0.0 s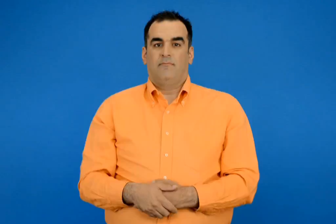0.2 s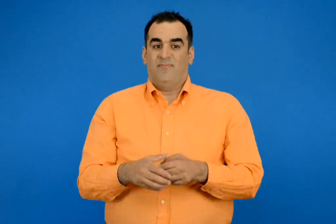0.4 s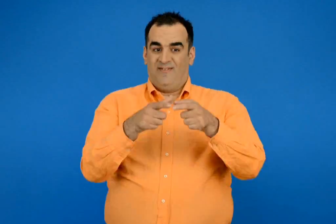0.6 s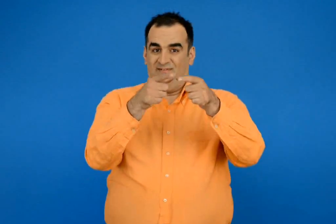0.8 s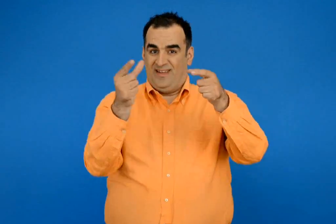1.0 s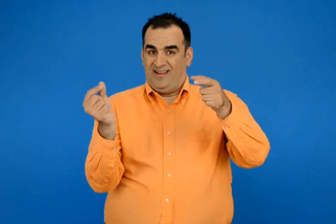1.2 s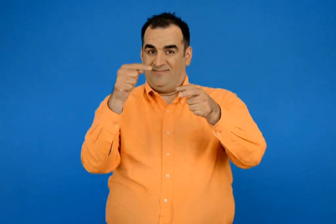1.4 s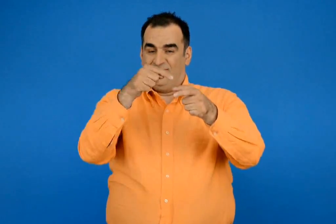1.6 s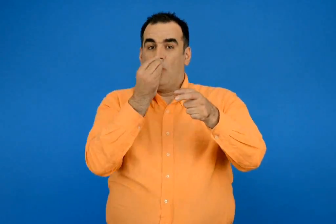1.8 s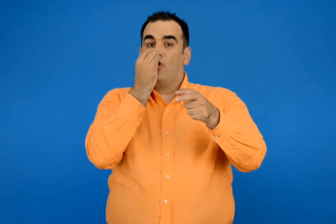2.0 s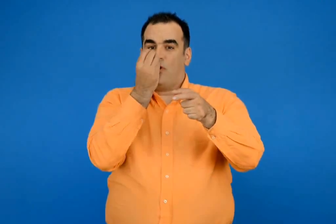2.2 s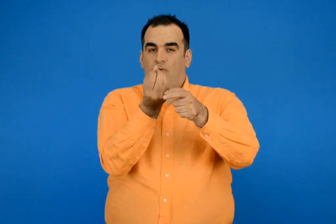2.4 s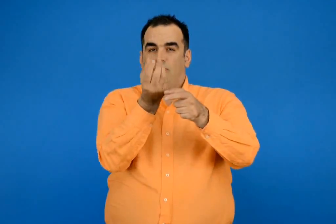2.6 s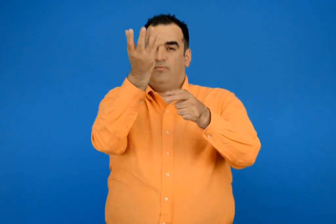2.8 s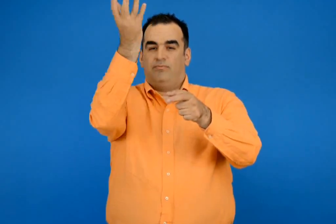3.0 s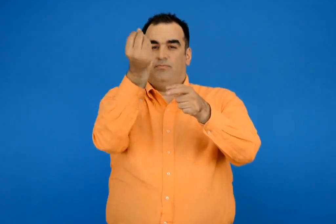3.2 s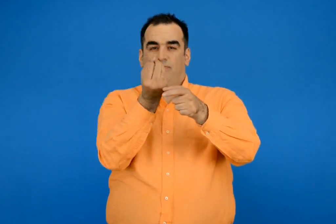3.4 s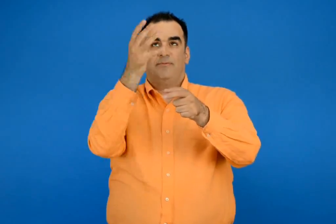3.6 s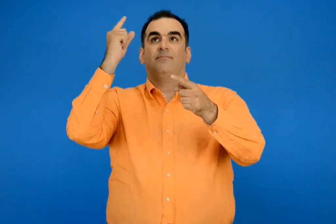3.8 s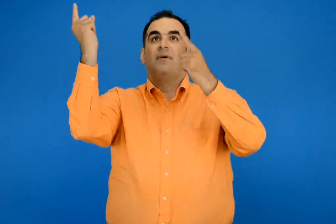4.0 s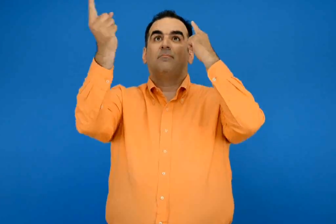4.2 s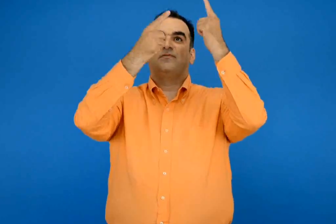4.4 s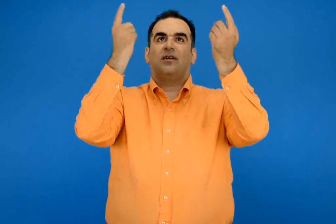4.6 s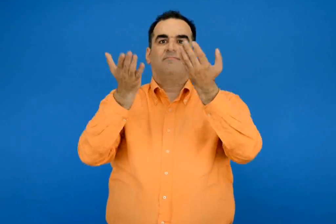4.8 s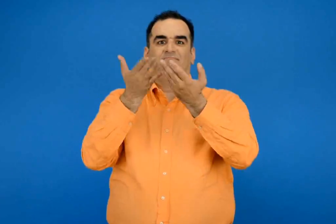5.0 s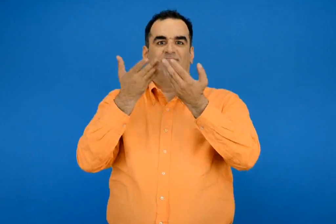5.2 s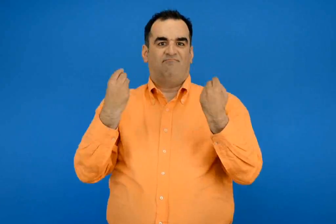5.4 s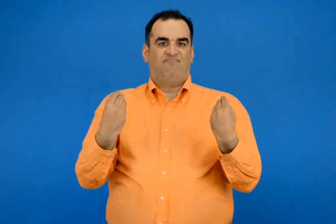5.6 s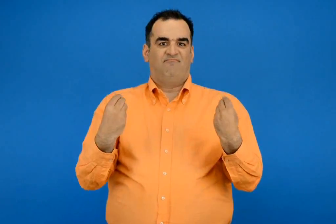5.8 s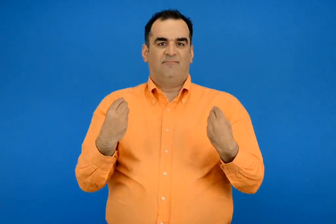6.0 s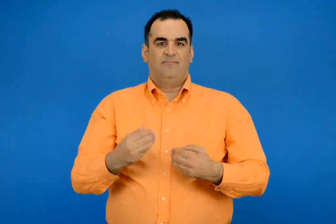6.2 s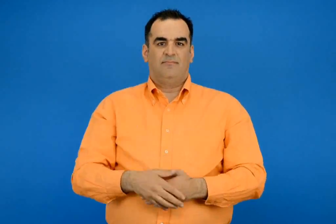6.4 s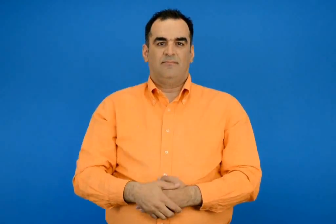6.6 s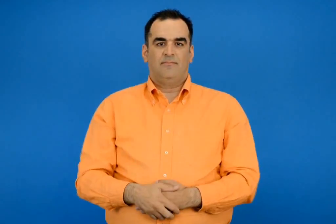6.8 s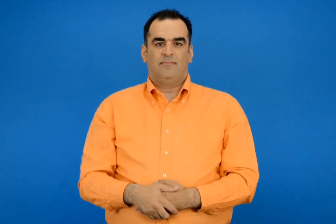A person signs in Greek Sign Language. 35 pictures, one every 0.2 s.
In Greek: αυτό από τα φύλλα βγαίνει στον αέρα και πλουτίζει την ατμόσφαιρα
